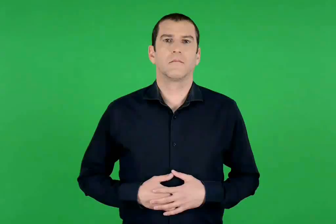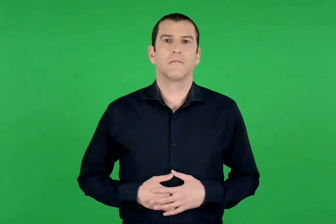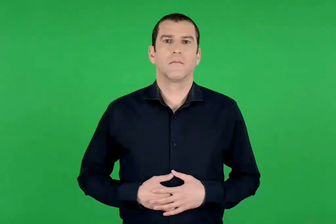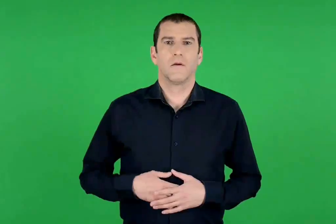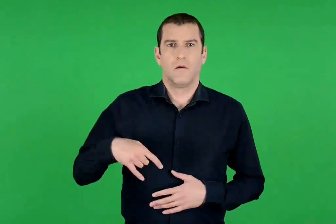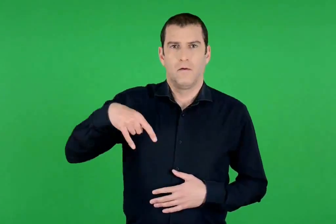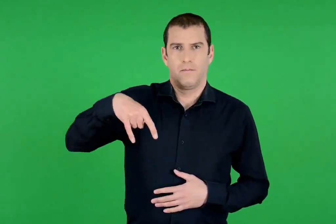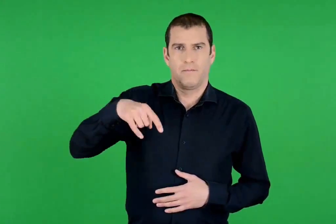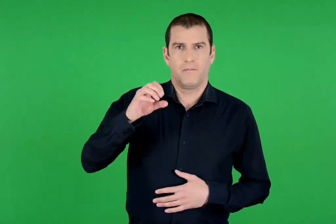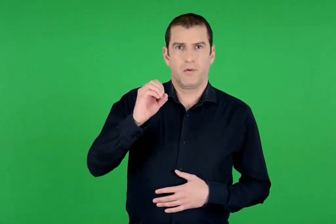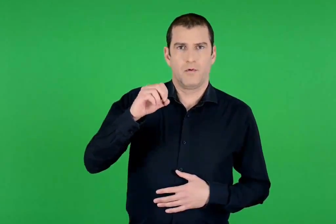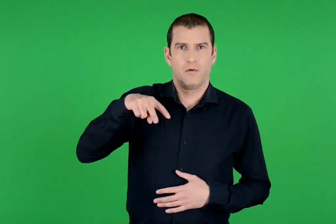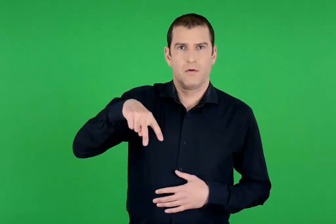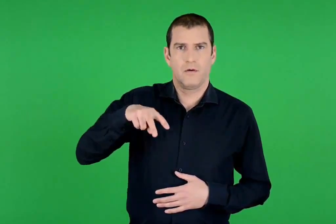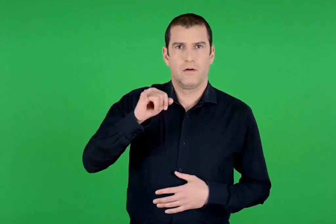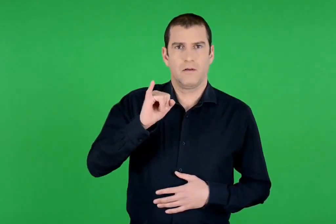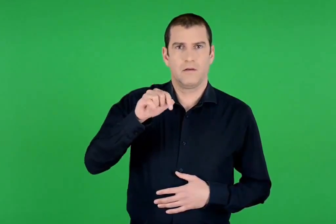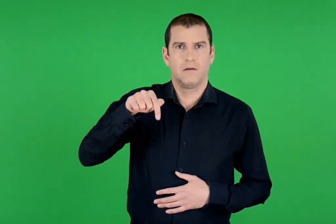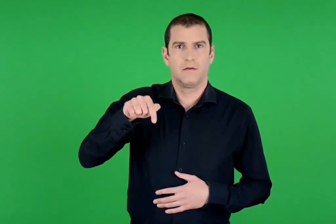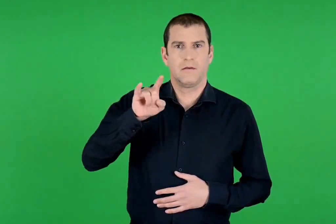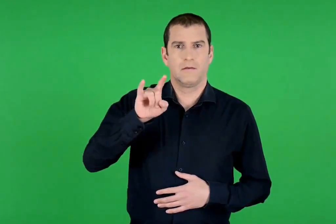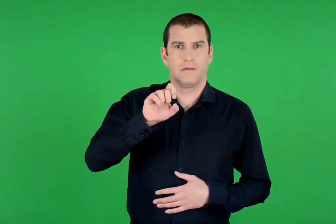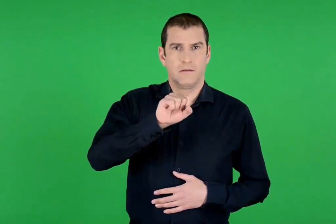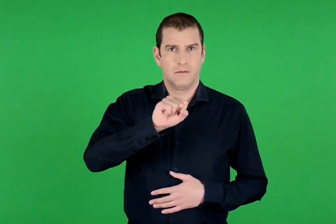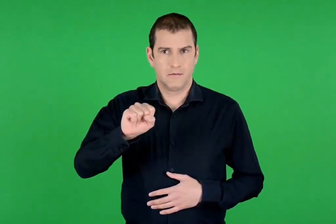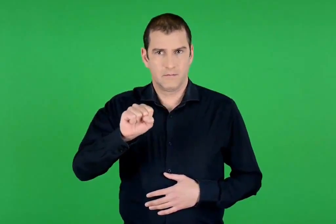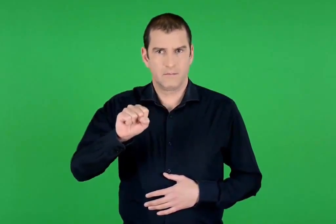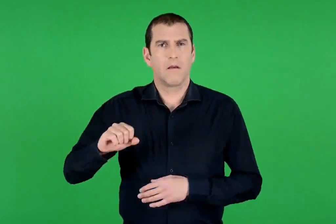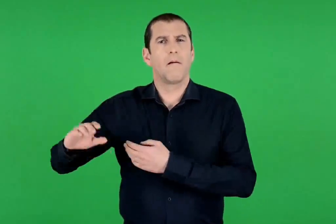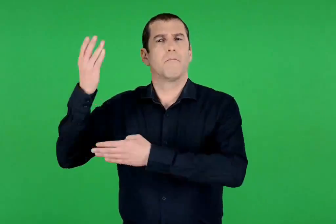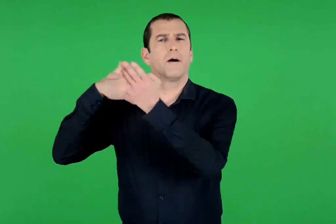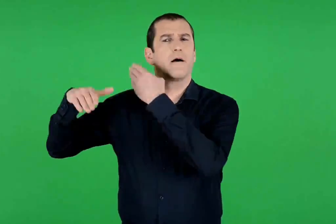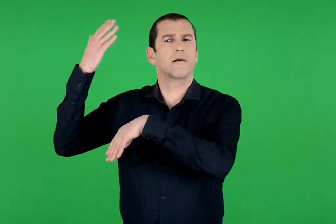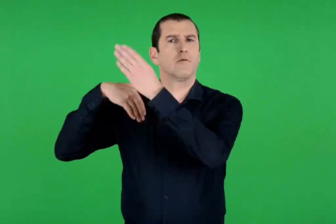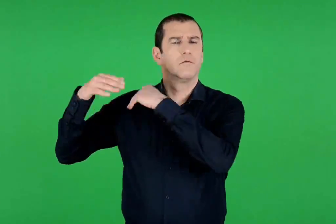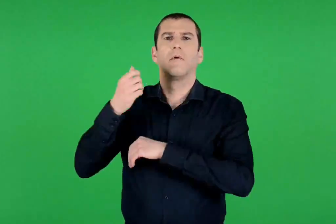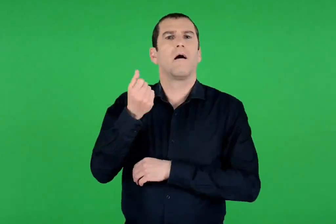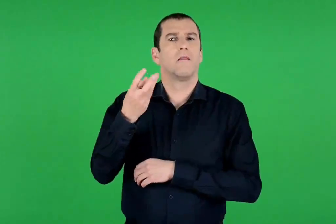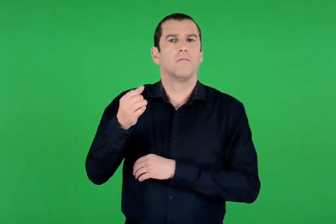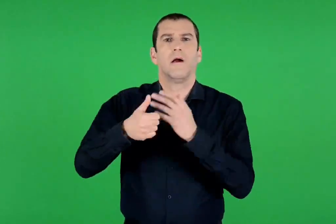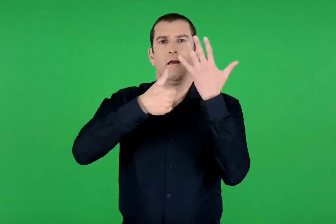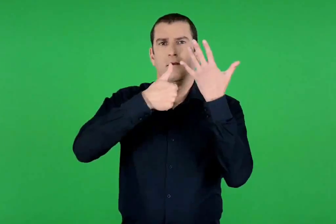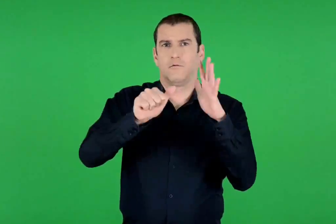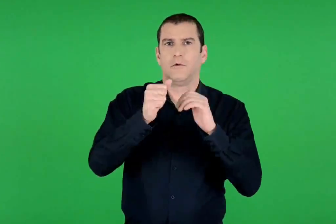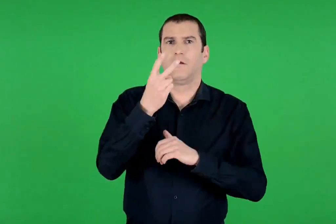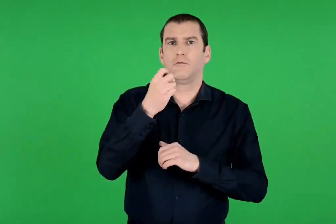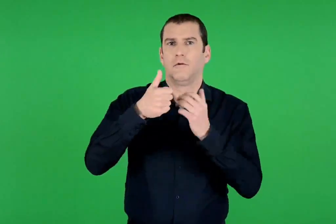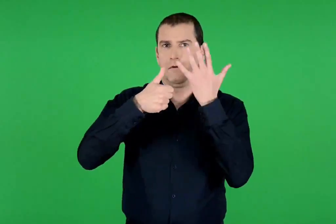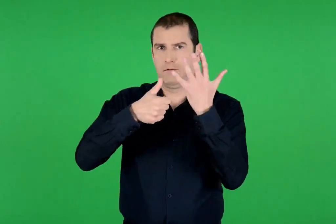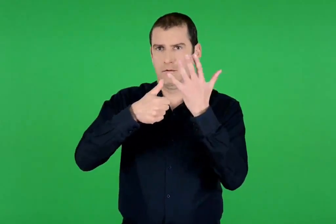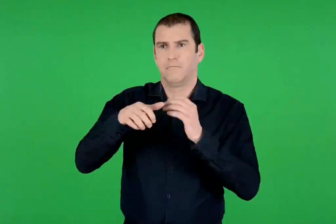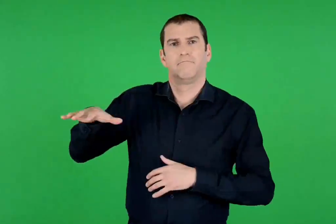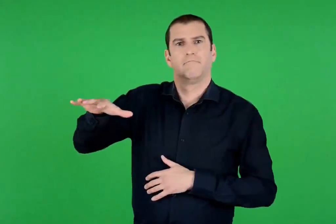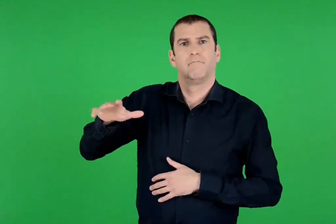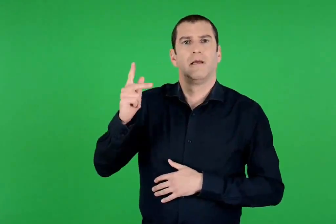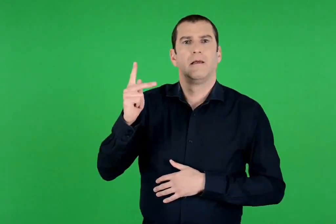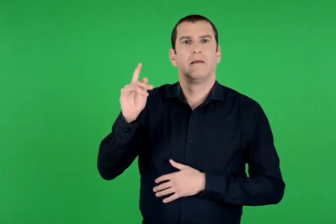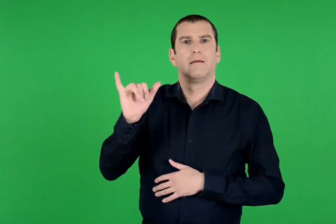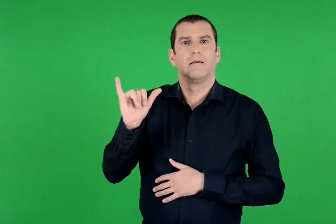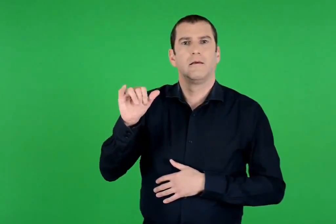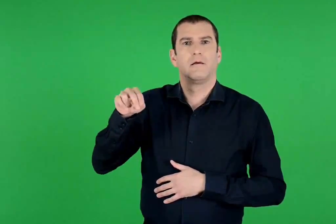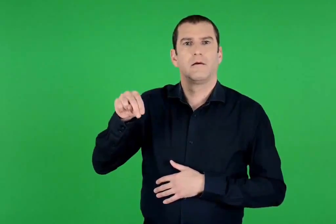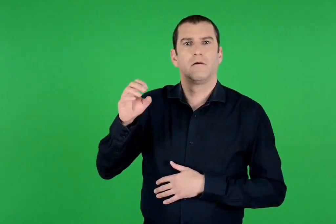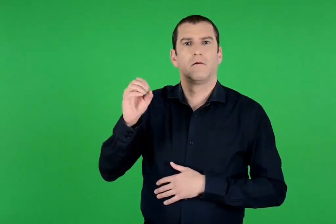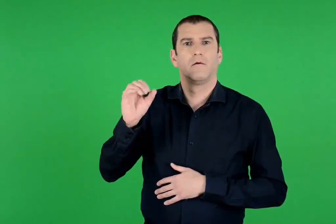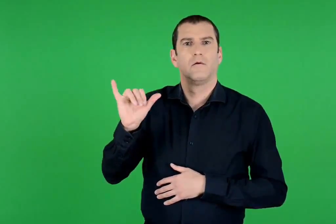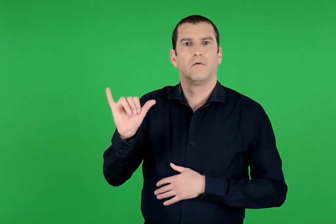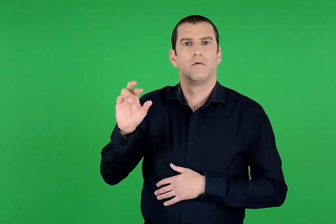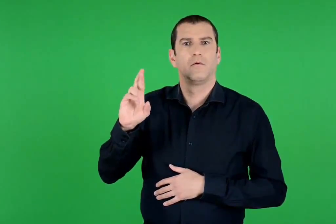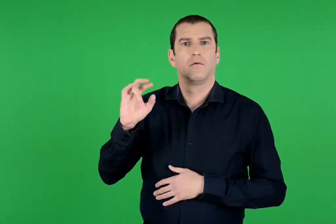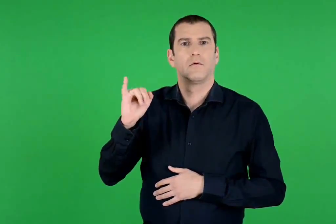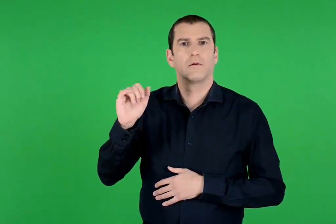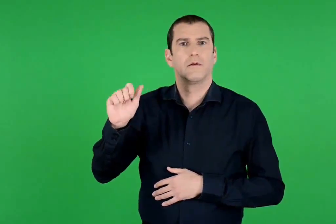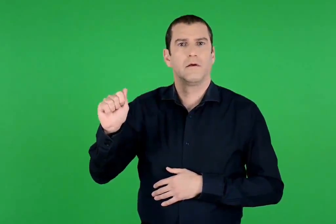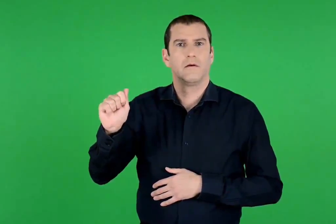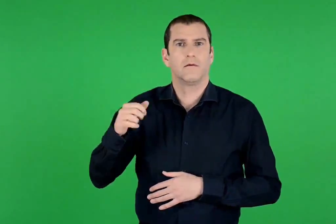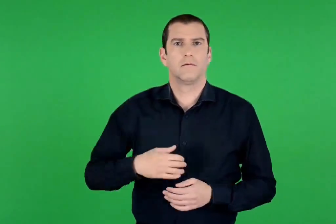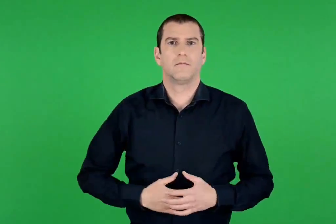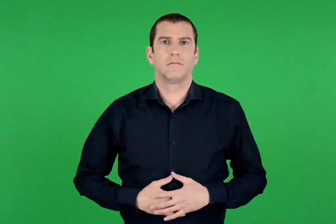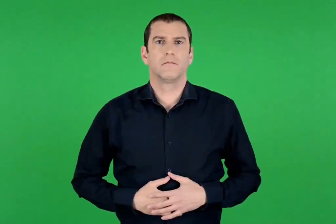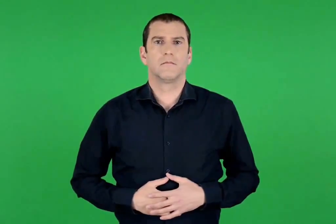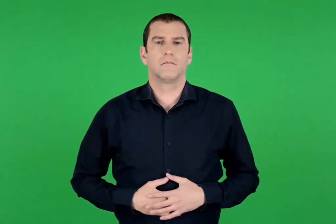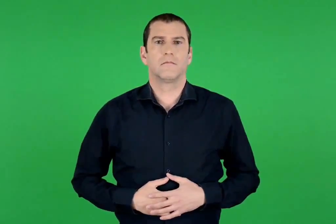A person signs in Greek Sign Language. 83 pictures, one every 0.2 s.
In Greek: ν. γ. πολίτης , παραδόσεις αρ. 626 κυνουρία
